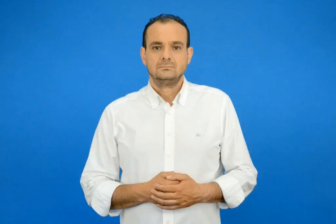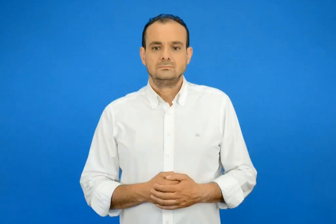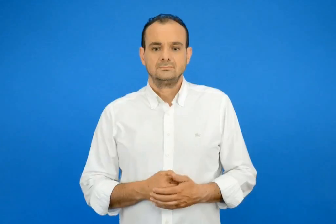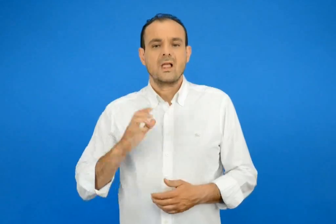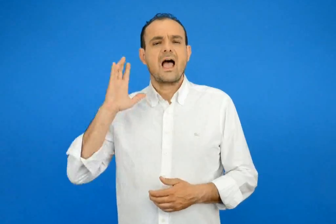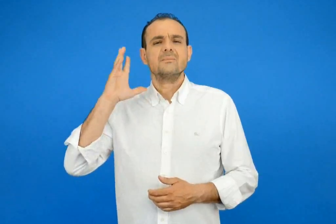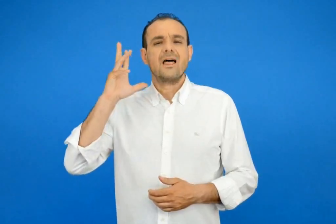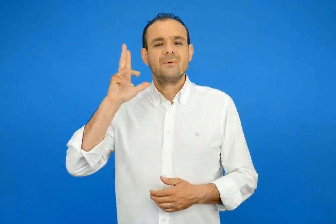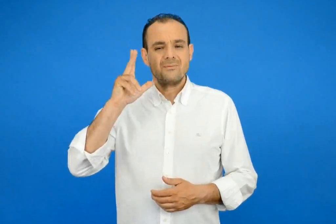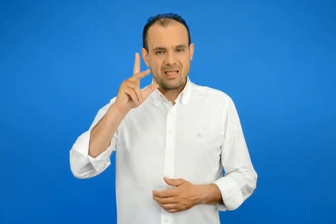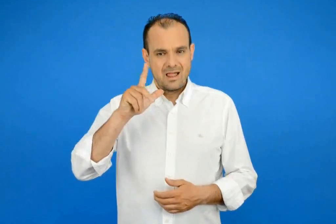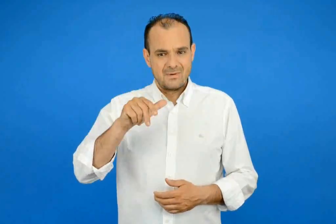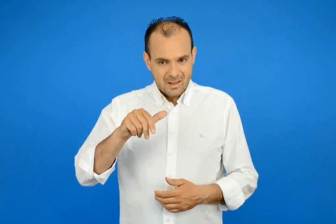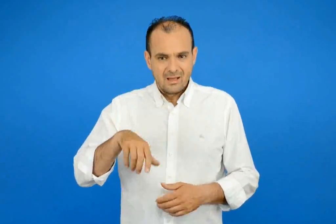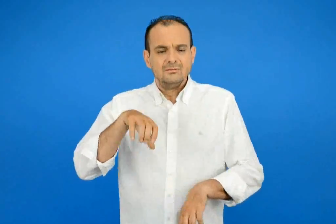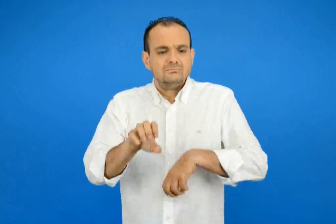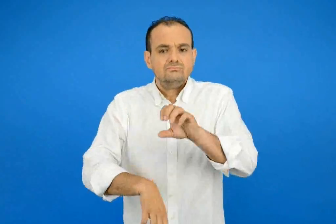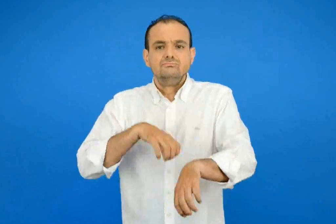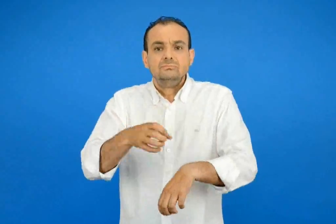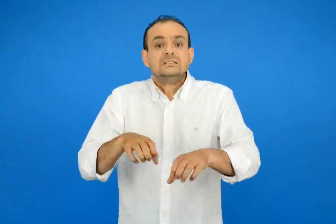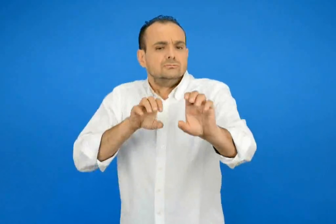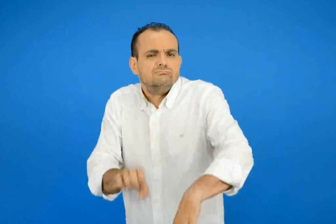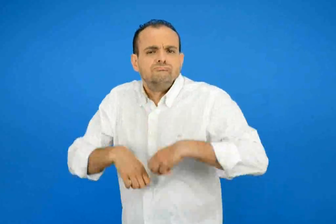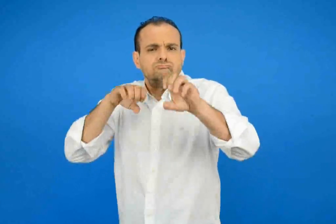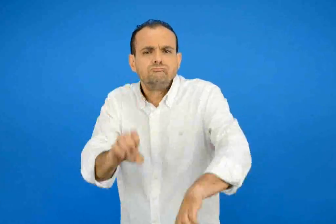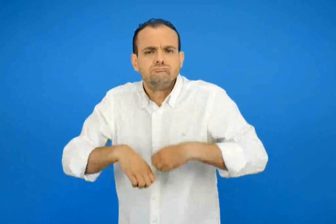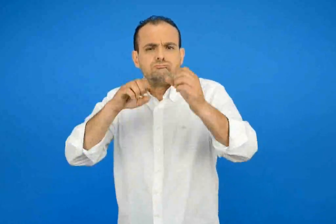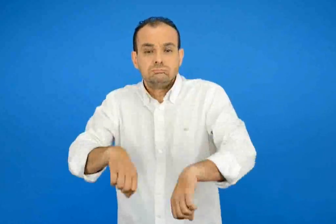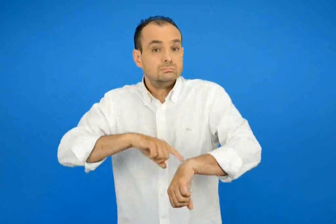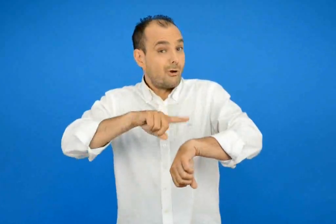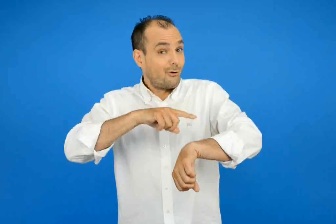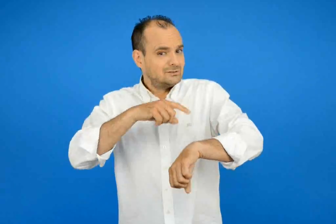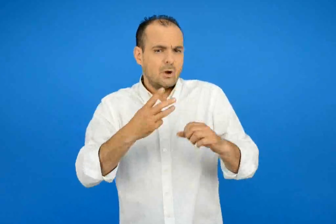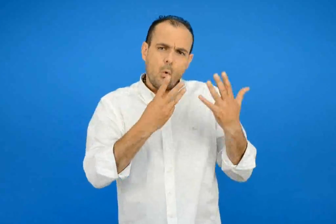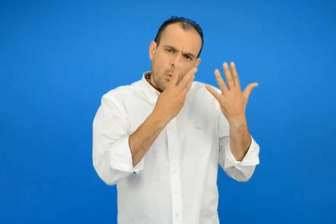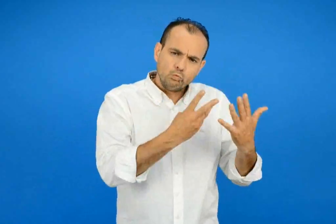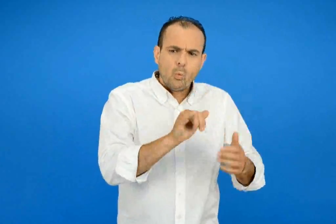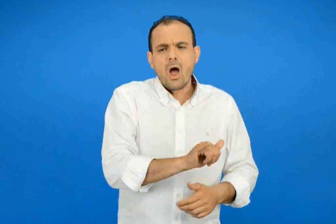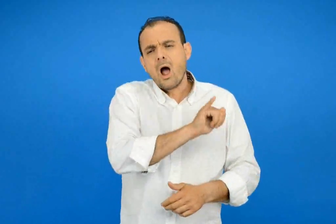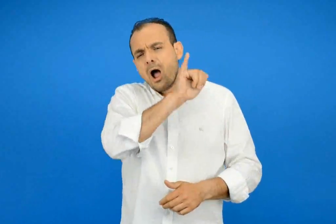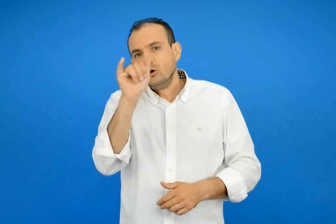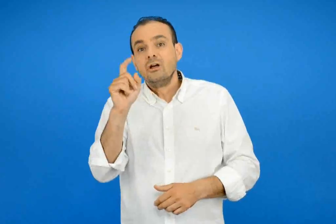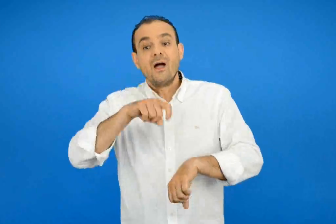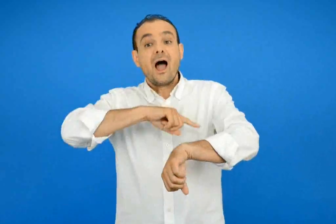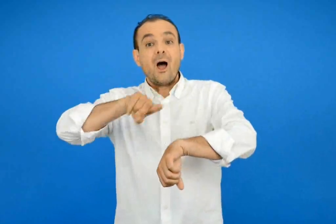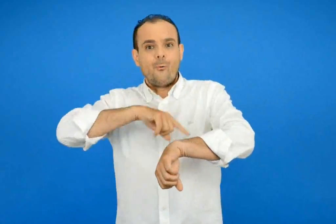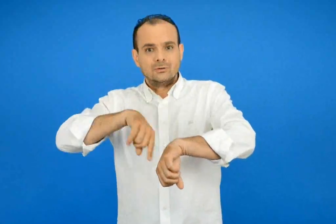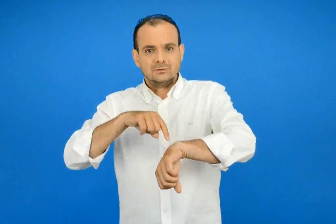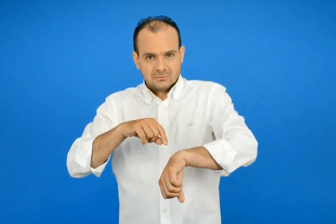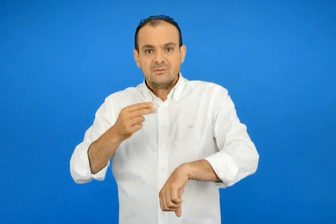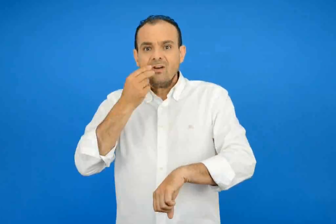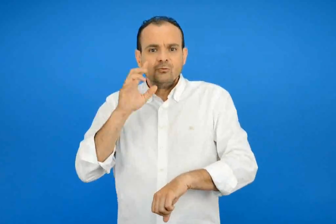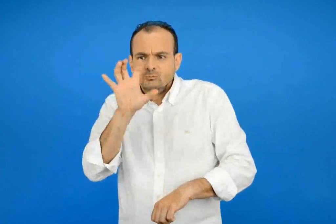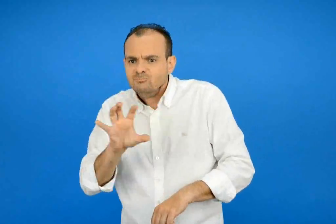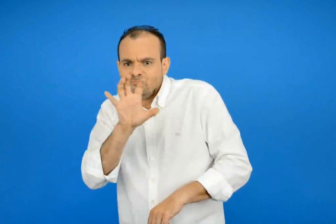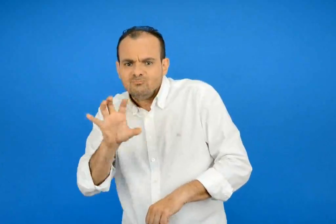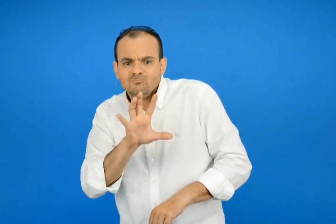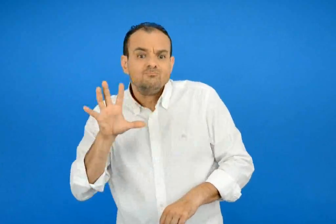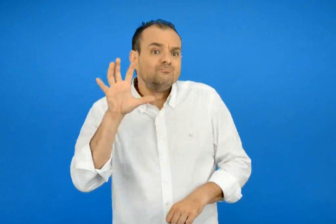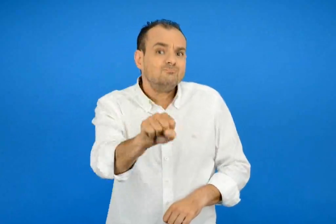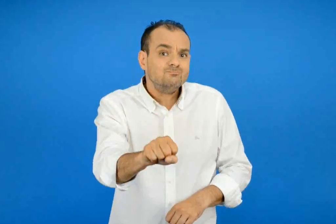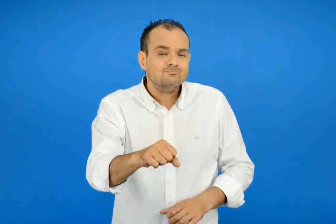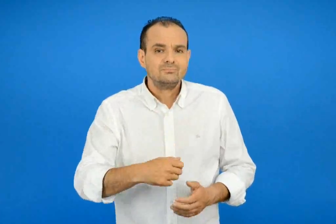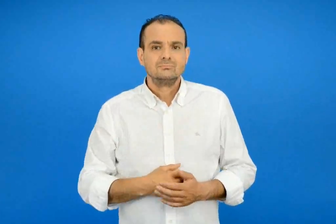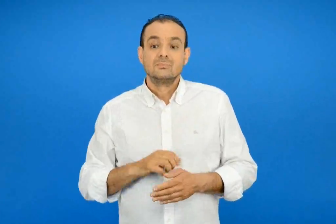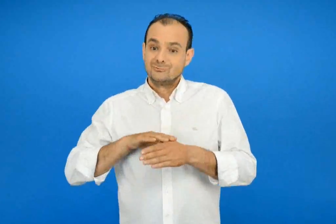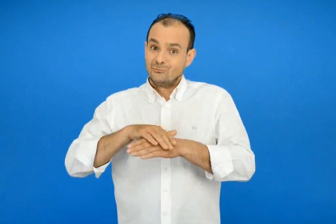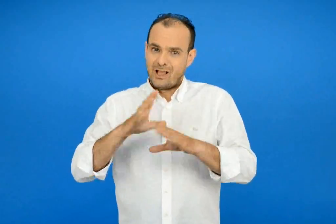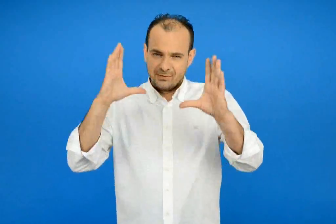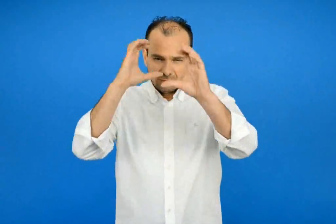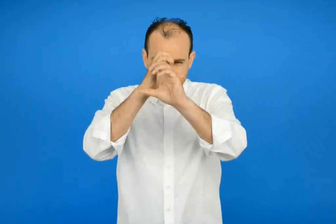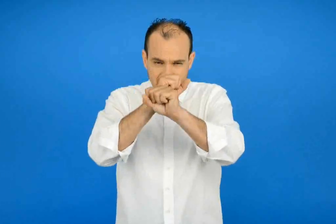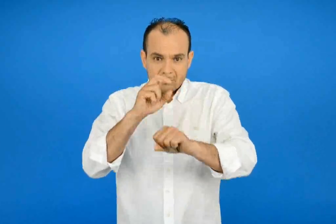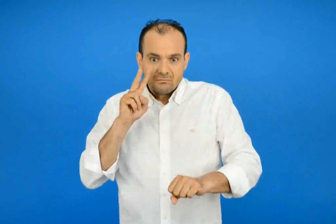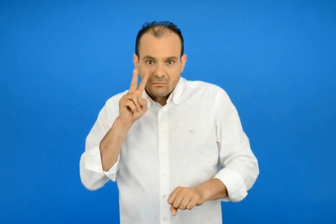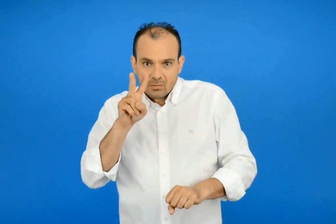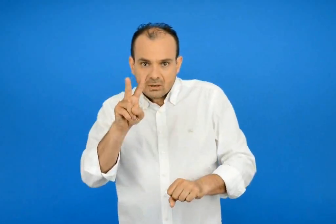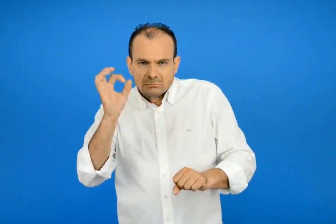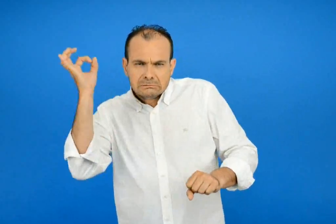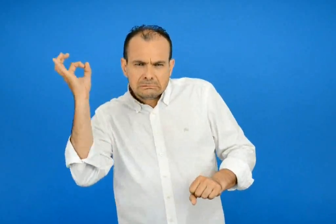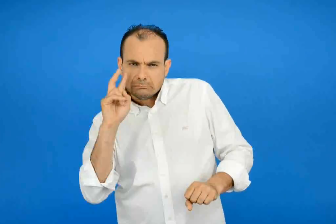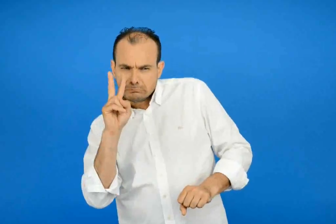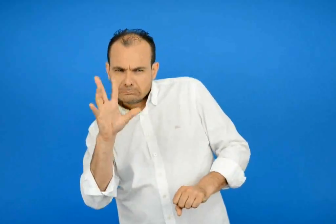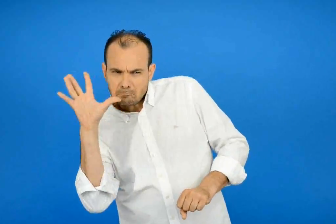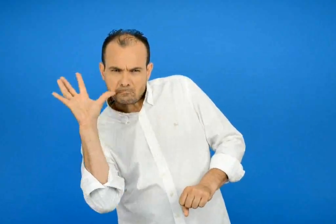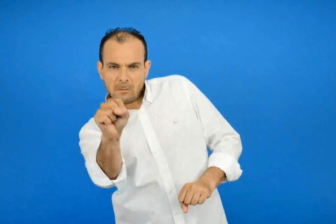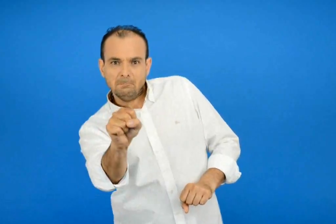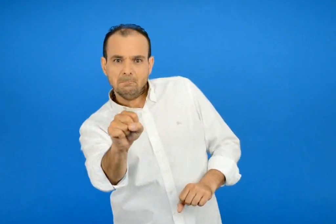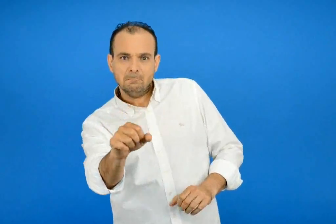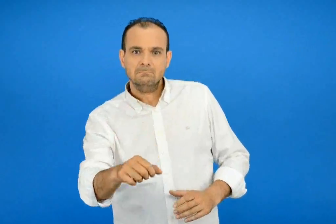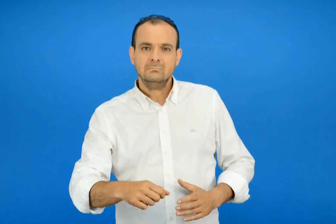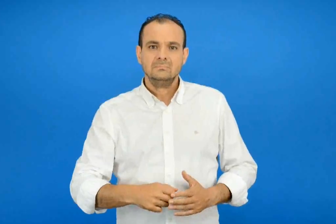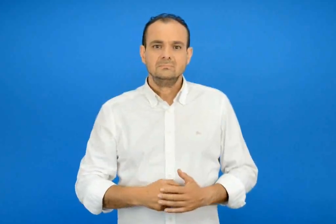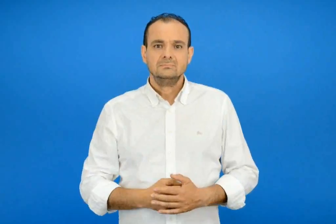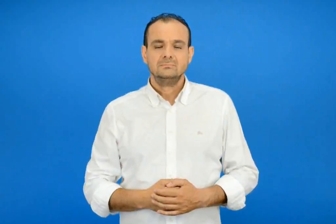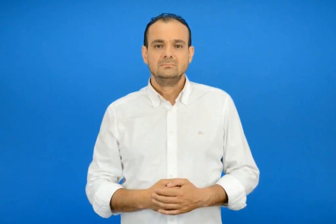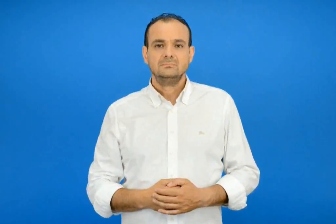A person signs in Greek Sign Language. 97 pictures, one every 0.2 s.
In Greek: κάθε μέρα περπατά η τρέχει 8 έως 10 ώρες για να βρει φαγητό βλέπει πολύ καλά στο σκοτάδι
